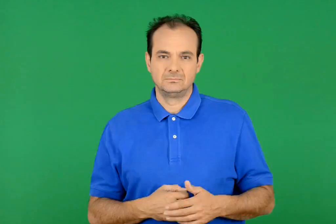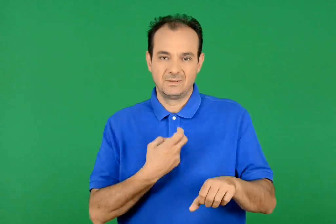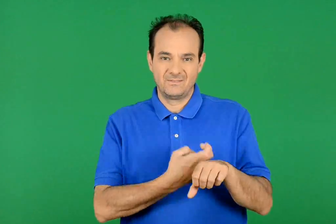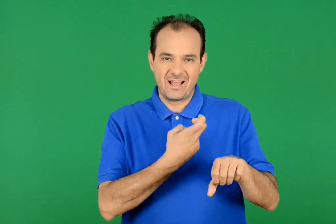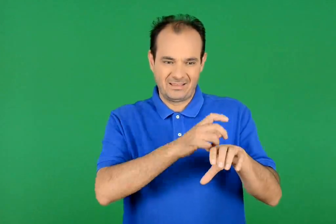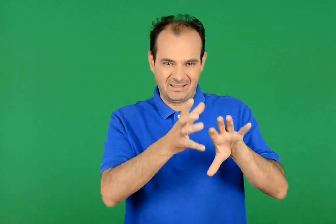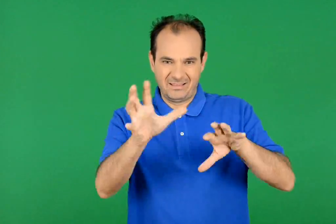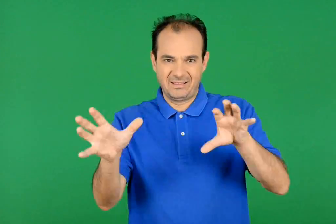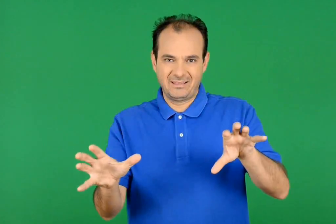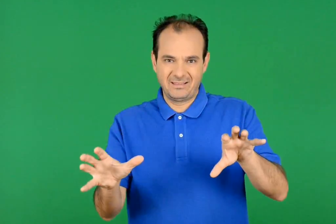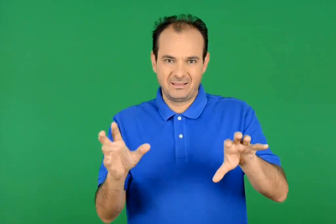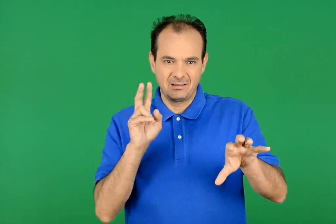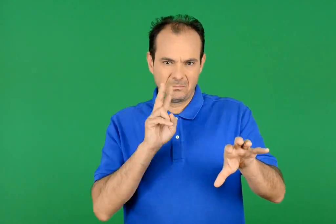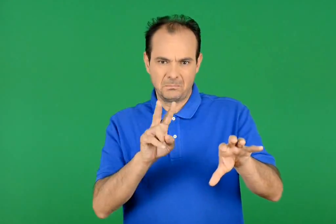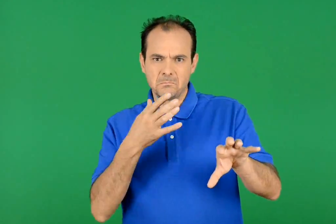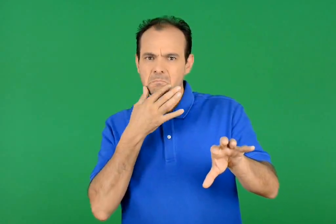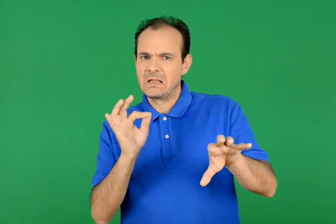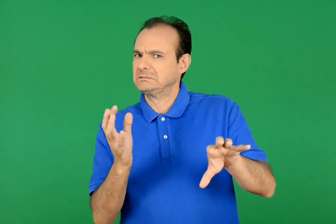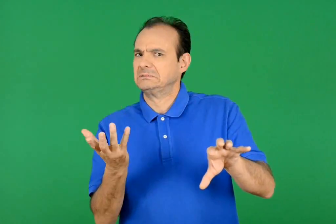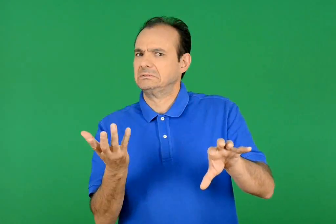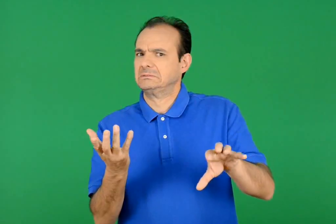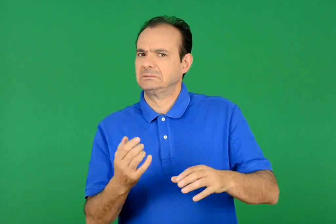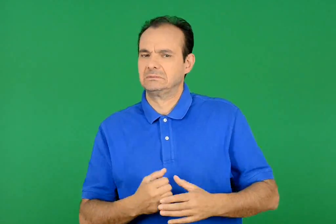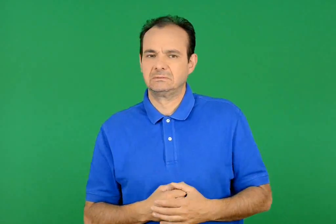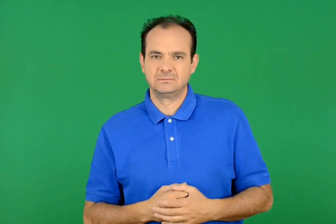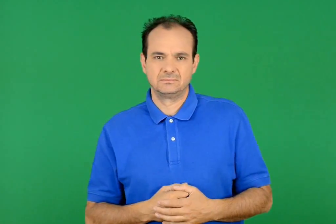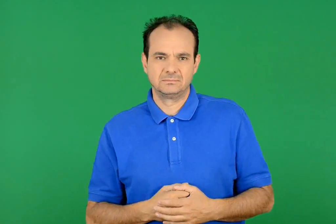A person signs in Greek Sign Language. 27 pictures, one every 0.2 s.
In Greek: με τι μοιάζουν οι βράχοι ;
